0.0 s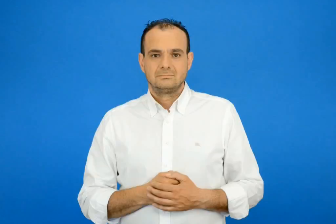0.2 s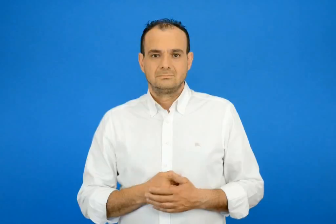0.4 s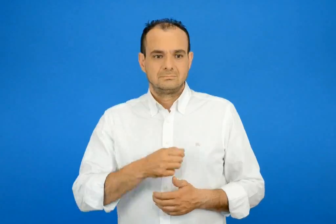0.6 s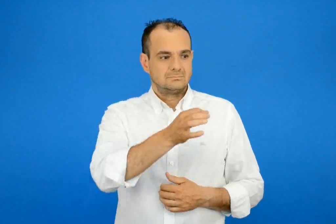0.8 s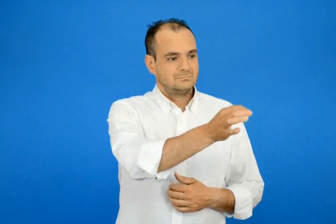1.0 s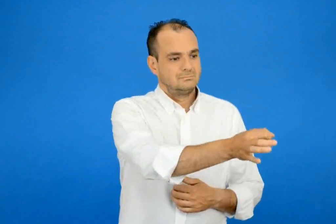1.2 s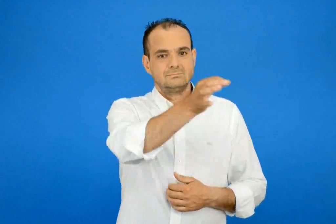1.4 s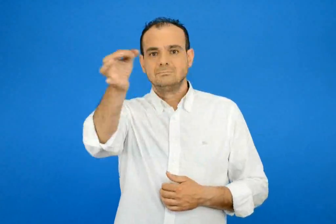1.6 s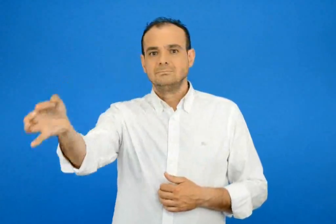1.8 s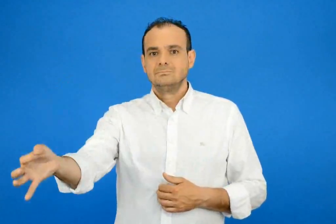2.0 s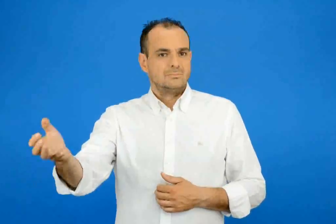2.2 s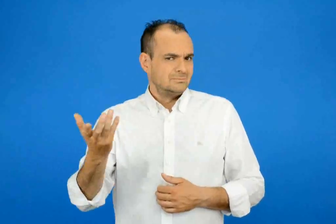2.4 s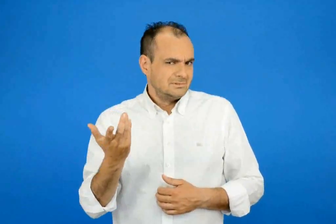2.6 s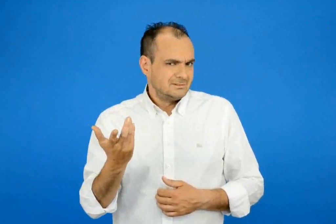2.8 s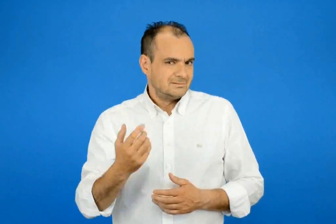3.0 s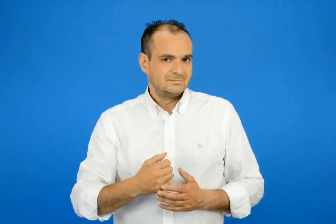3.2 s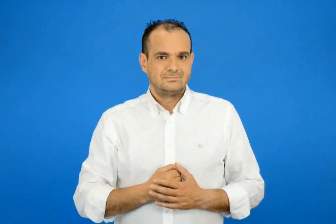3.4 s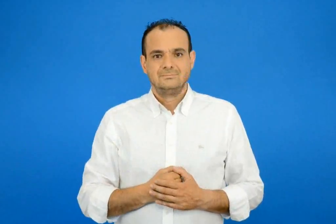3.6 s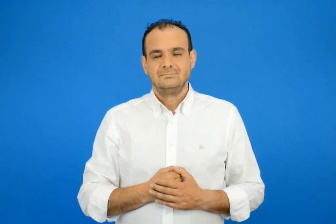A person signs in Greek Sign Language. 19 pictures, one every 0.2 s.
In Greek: τι του λέει ;
